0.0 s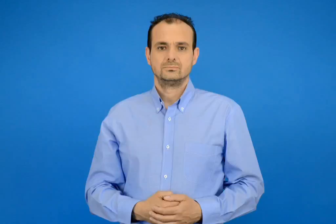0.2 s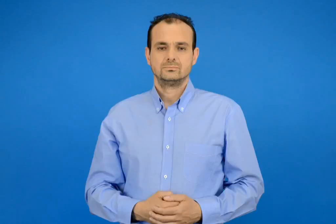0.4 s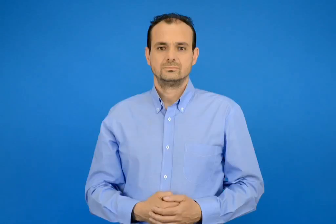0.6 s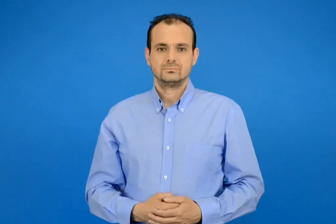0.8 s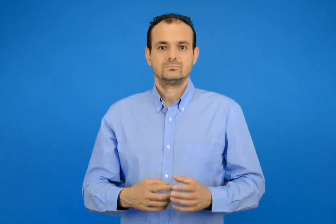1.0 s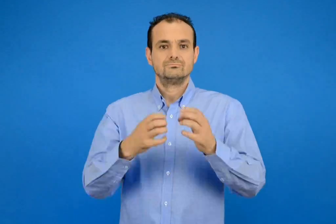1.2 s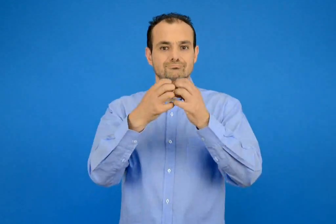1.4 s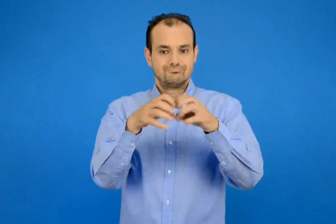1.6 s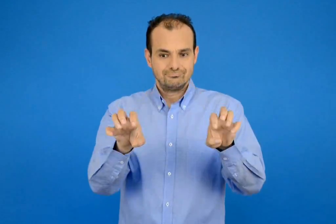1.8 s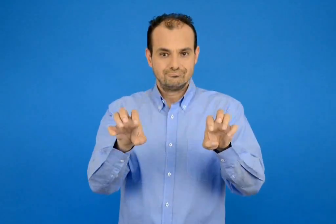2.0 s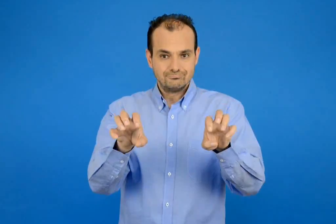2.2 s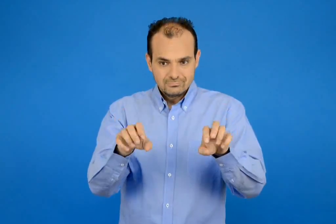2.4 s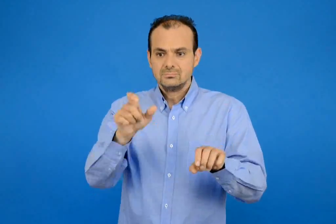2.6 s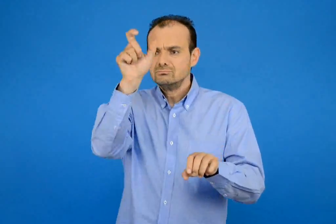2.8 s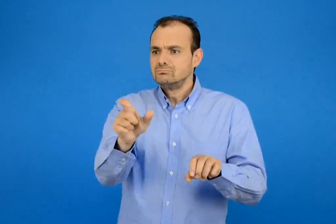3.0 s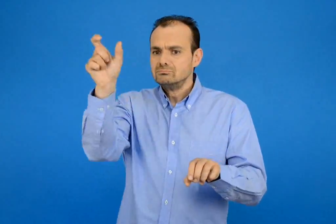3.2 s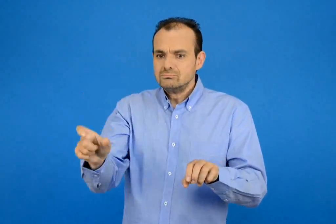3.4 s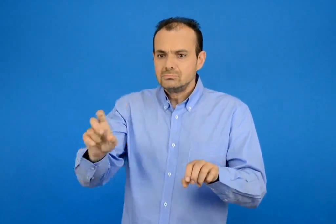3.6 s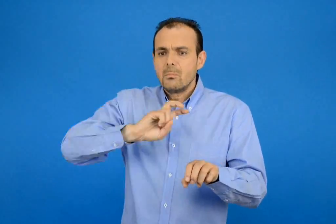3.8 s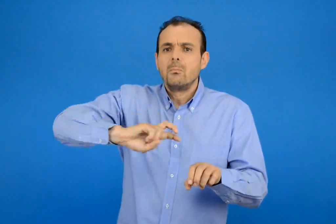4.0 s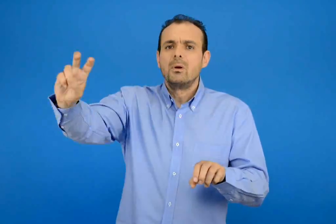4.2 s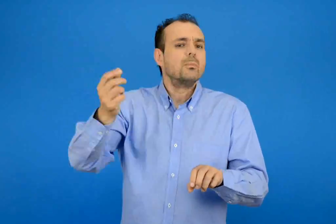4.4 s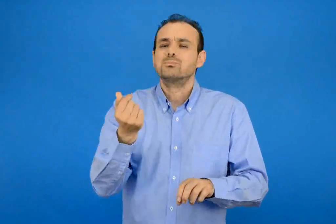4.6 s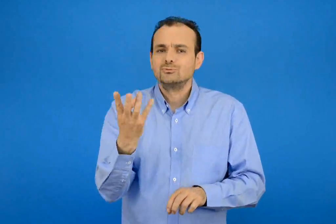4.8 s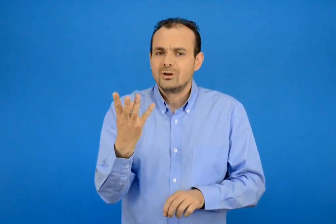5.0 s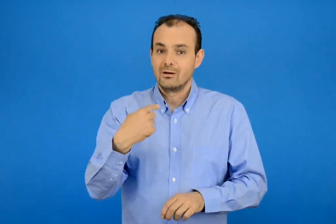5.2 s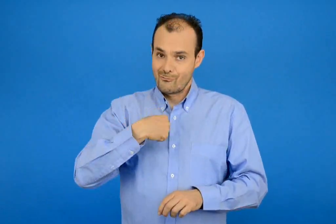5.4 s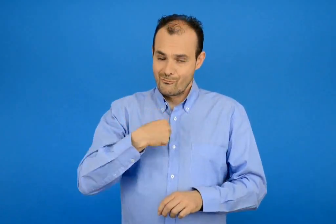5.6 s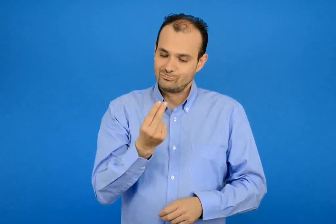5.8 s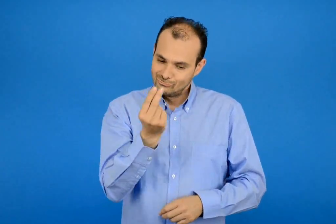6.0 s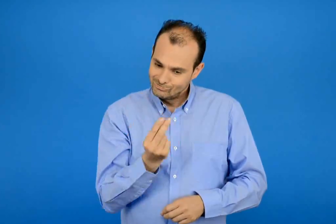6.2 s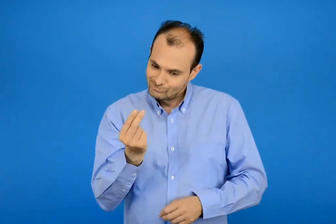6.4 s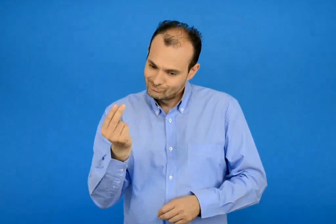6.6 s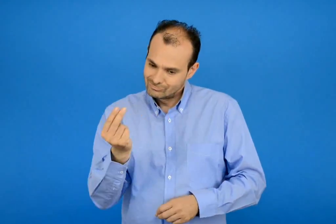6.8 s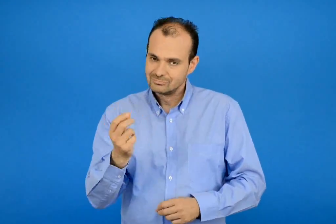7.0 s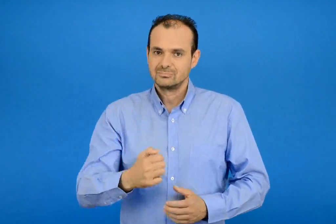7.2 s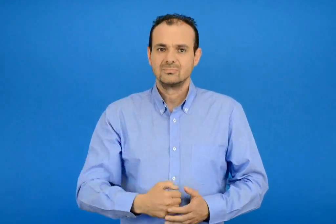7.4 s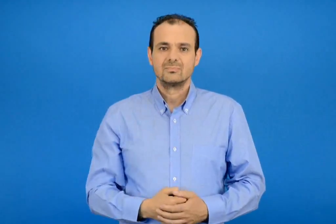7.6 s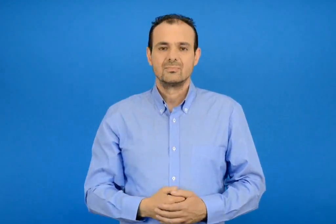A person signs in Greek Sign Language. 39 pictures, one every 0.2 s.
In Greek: τα μοιράζω εξίσου πόσα θα πάρει ο καθένας ; ζωγραφίζω
